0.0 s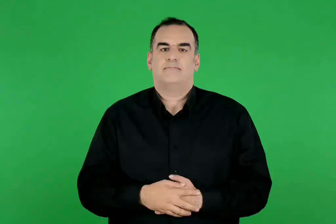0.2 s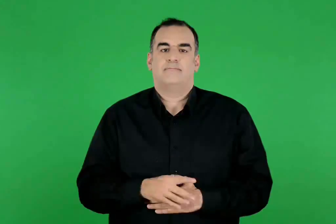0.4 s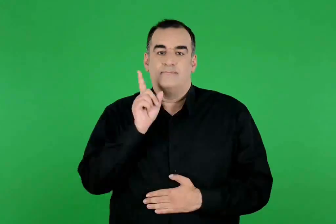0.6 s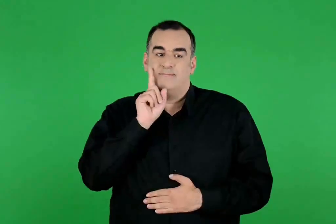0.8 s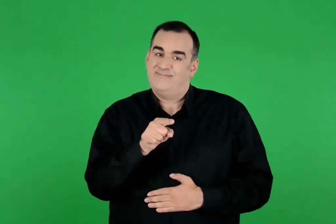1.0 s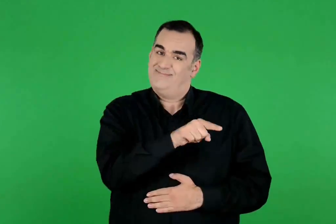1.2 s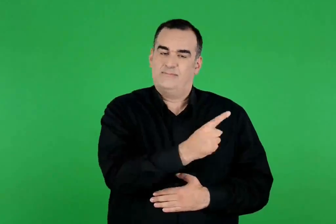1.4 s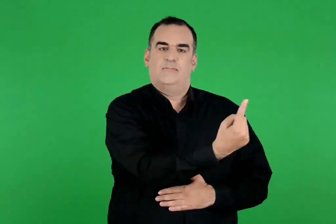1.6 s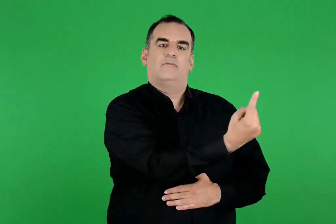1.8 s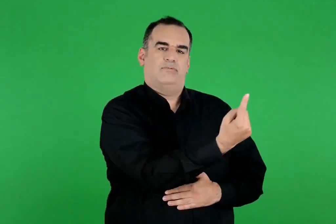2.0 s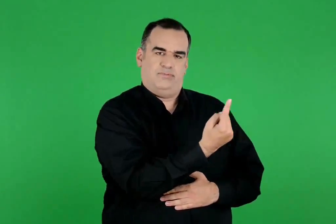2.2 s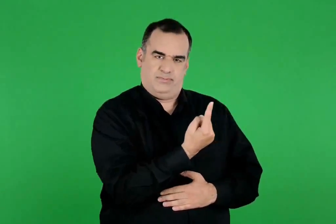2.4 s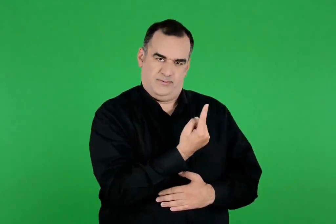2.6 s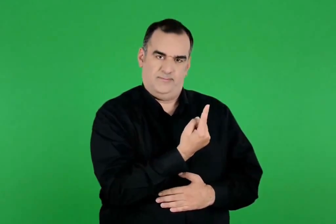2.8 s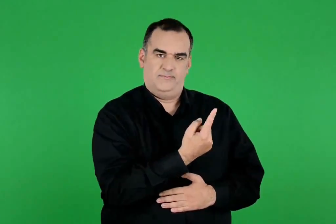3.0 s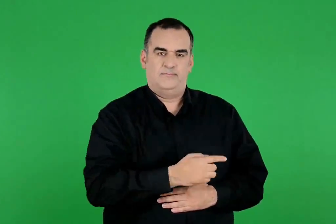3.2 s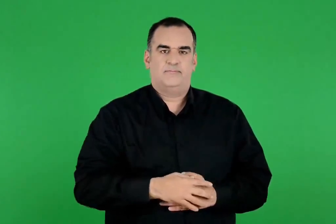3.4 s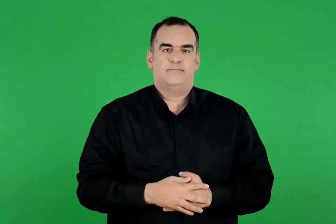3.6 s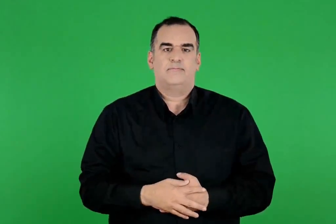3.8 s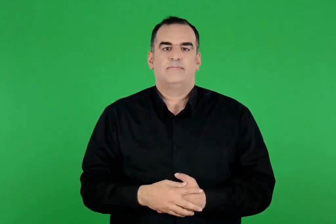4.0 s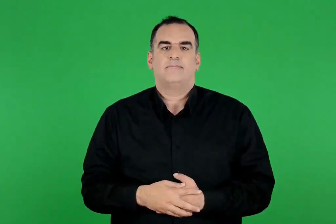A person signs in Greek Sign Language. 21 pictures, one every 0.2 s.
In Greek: πλησίασε τότε και η άλλη γυναίκα
